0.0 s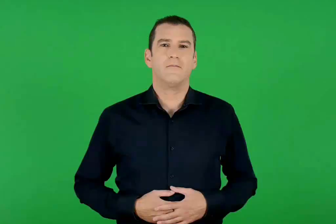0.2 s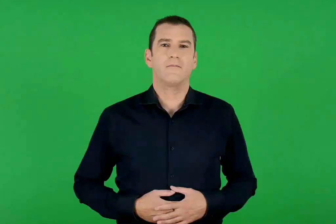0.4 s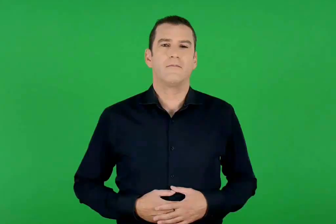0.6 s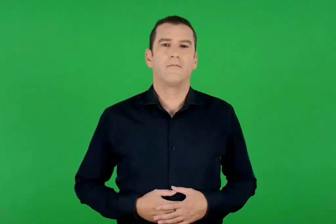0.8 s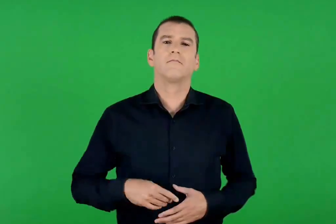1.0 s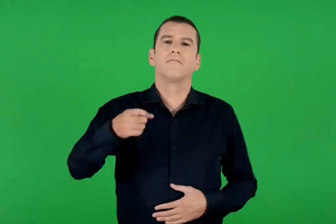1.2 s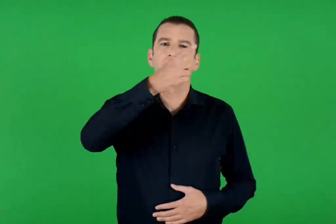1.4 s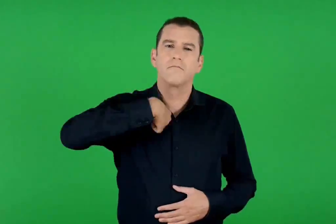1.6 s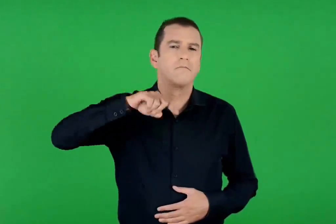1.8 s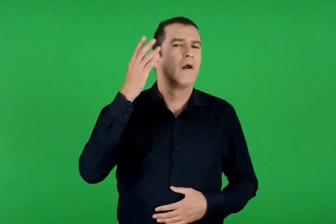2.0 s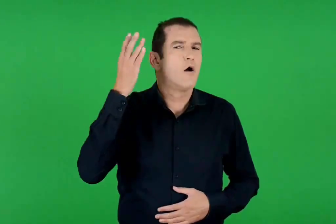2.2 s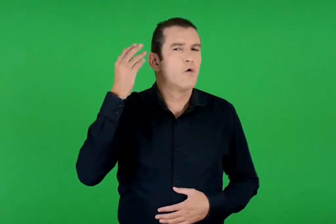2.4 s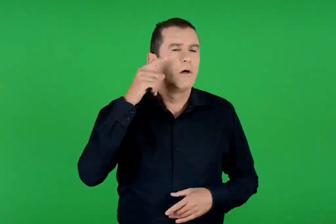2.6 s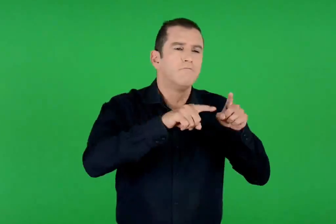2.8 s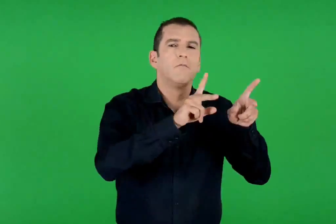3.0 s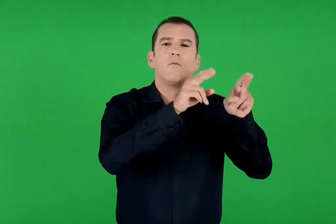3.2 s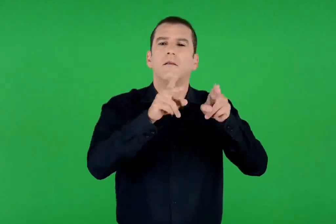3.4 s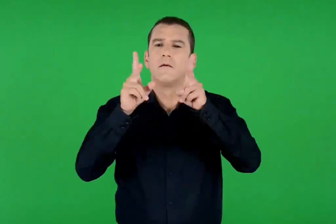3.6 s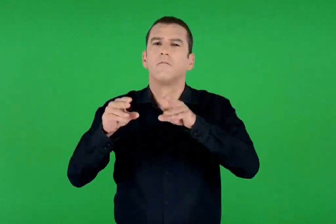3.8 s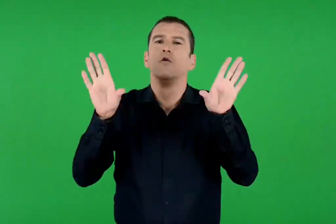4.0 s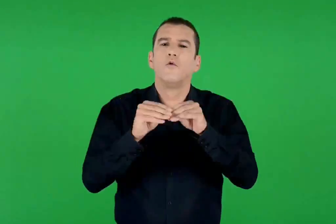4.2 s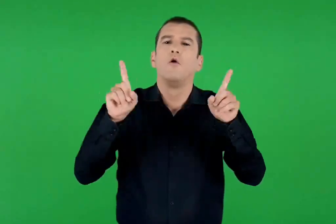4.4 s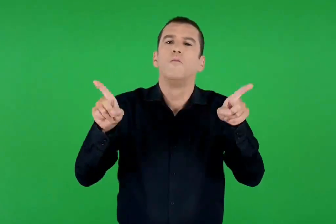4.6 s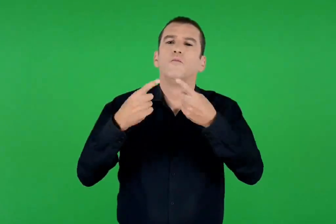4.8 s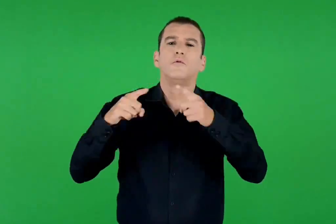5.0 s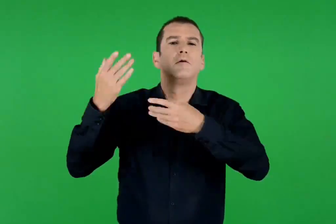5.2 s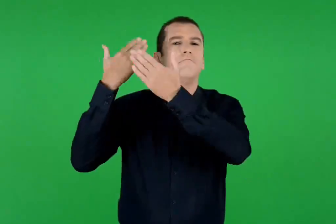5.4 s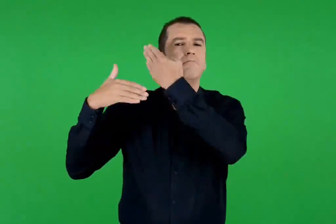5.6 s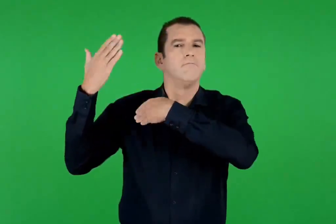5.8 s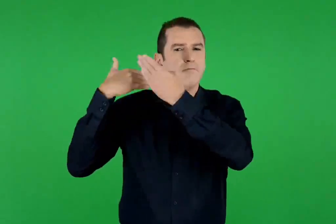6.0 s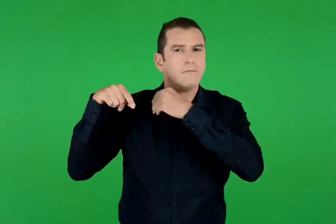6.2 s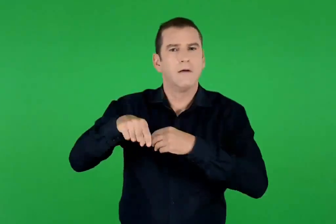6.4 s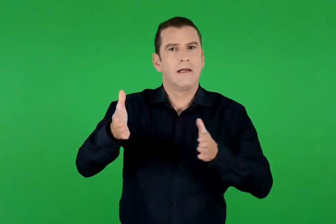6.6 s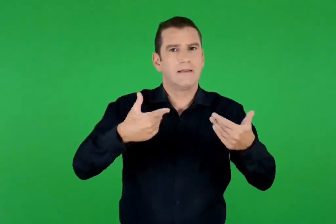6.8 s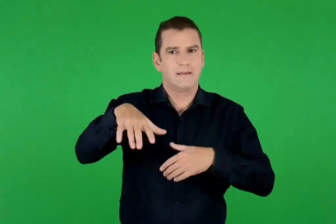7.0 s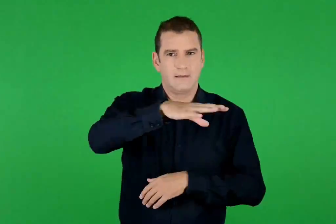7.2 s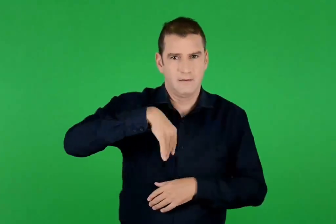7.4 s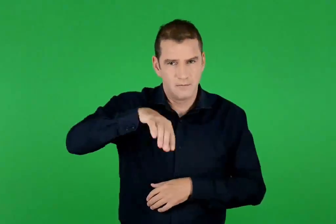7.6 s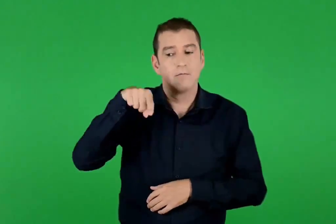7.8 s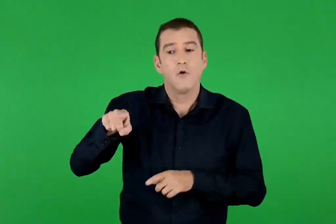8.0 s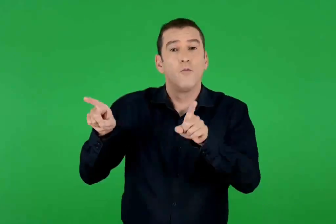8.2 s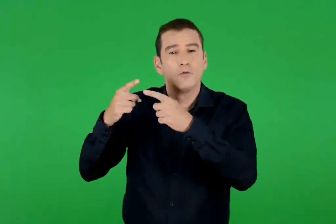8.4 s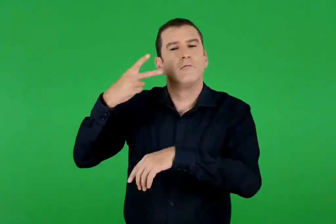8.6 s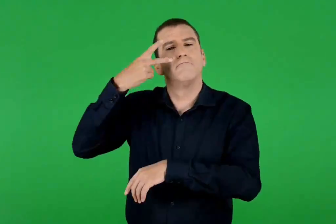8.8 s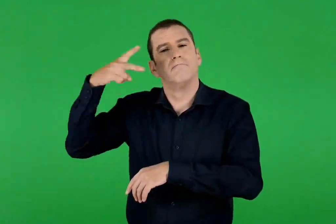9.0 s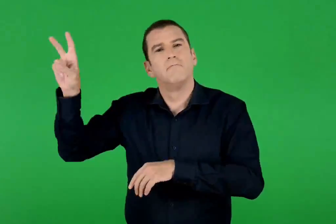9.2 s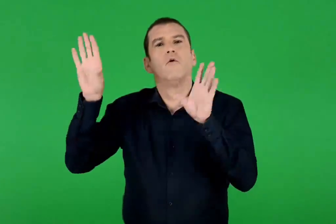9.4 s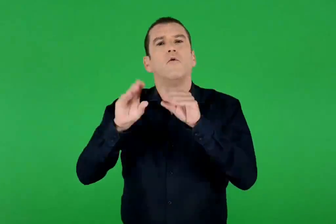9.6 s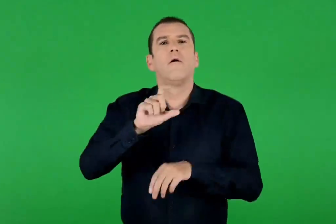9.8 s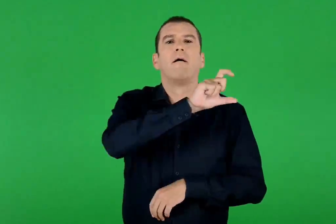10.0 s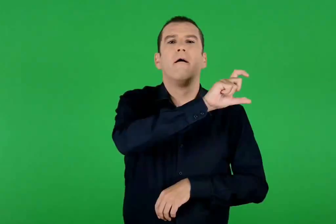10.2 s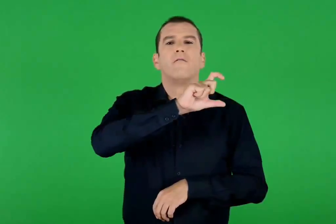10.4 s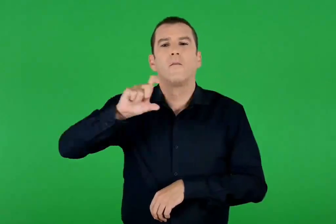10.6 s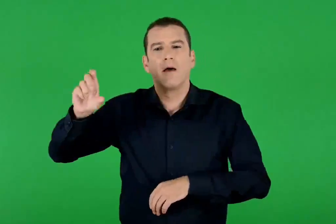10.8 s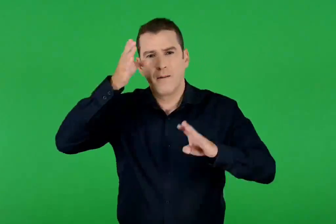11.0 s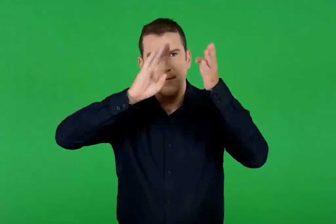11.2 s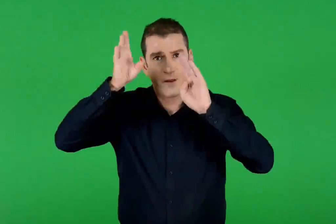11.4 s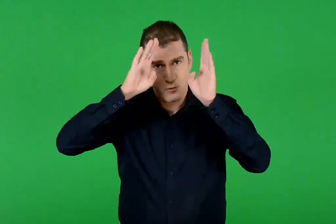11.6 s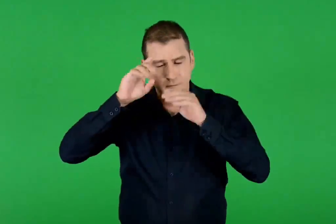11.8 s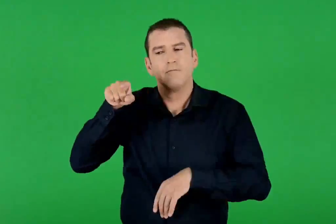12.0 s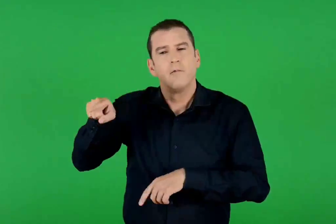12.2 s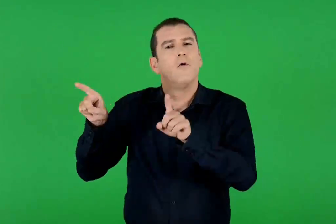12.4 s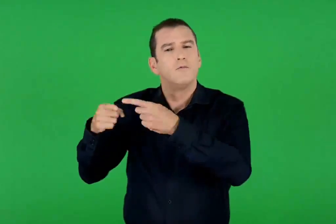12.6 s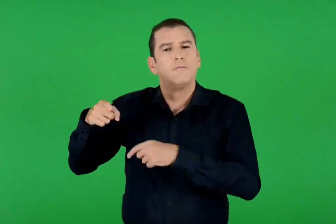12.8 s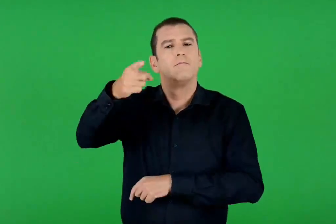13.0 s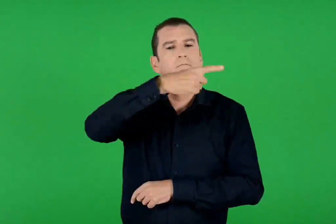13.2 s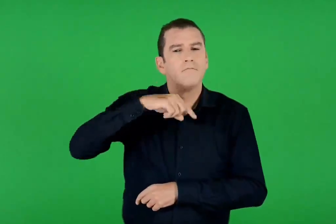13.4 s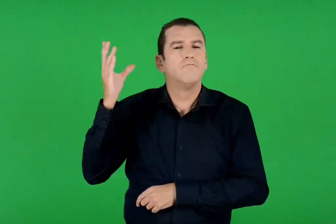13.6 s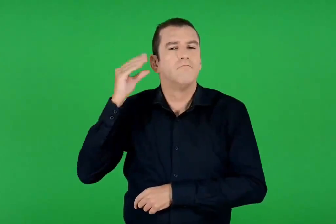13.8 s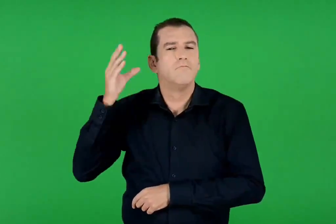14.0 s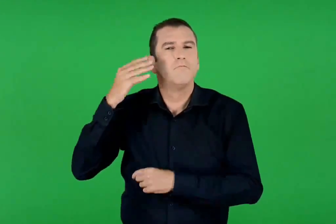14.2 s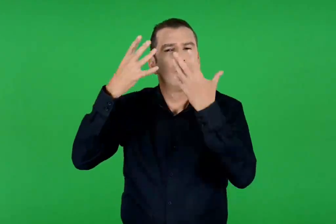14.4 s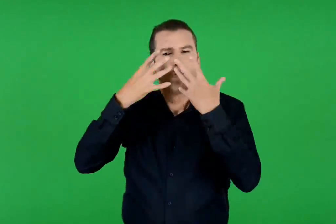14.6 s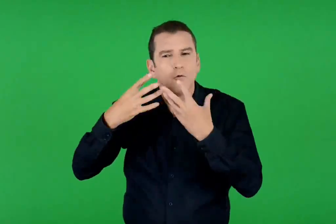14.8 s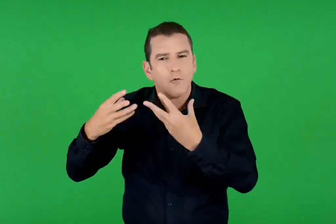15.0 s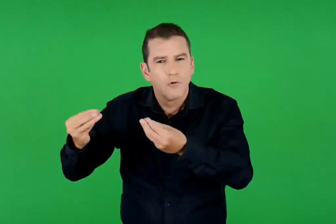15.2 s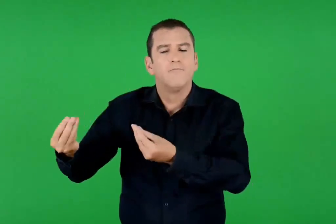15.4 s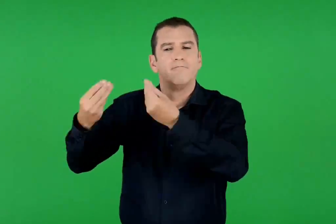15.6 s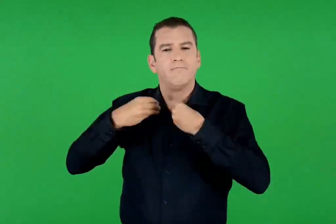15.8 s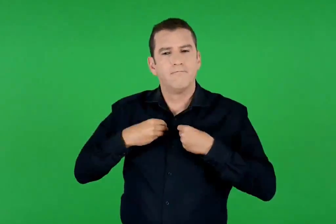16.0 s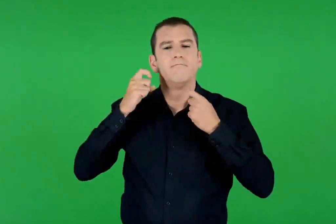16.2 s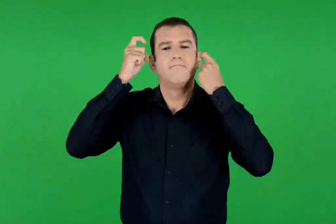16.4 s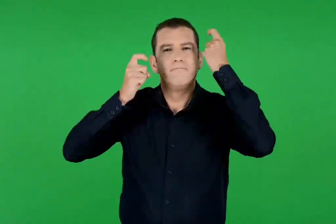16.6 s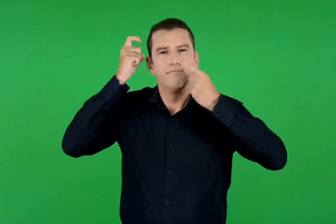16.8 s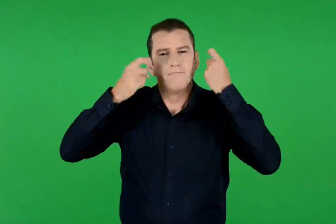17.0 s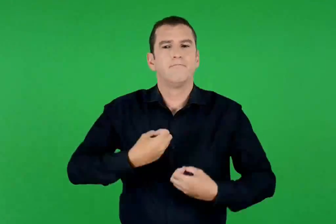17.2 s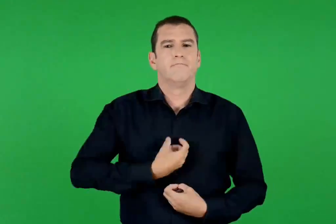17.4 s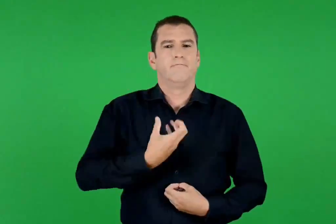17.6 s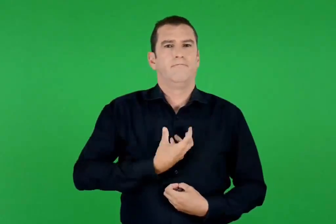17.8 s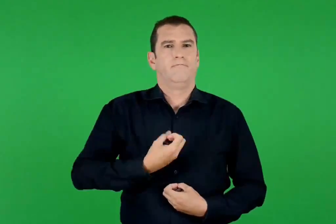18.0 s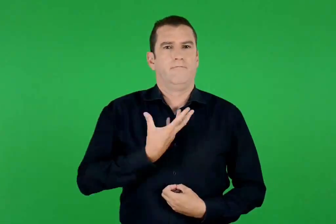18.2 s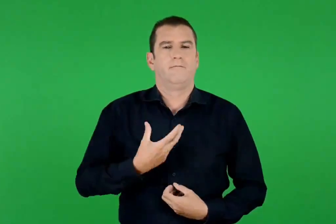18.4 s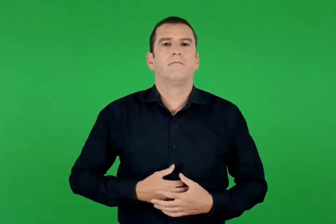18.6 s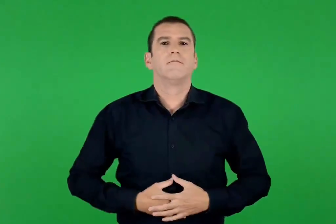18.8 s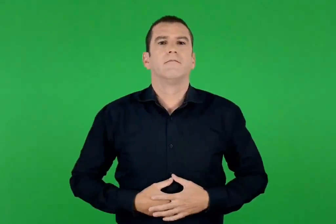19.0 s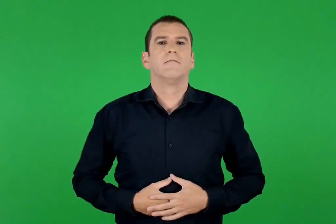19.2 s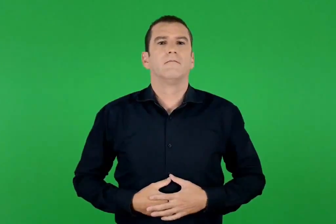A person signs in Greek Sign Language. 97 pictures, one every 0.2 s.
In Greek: ακούμε κομμάτια κλασικής μουσικής στην τάξη εμπνευσμένα από την εβδομάδα των παθών. αφήνουμε το καθένα από αυτά να μας απορροφήσει και να μας προκαλέσει σκέψεις και συναισθήματα
